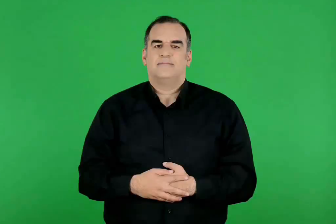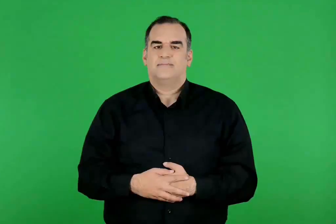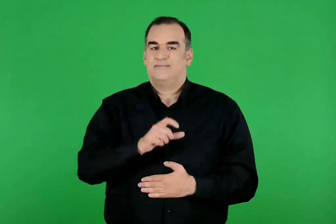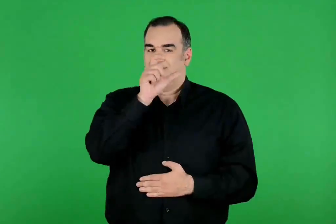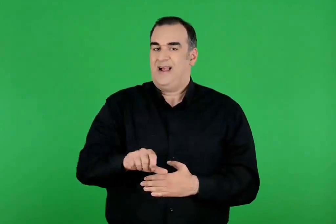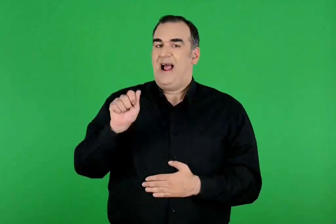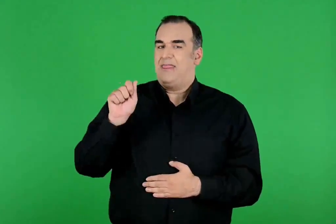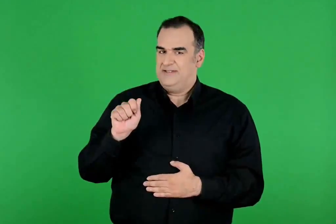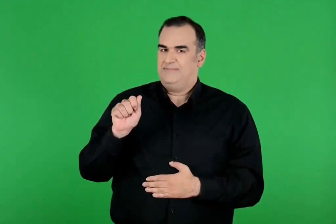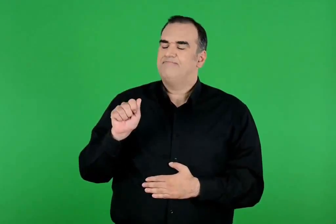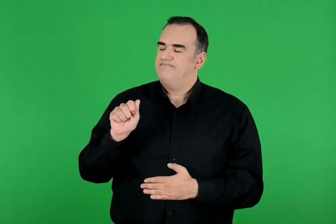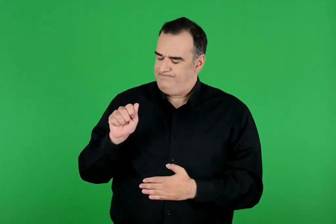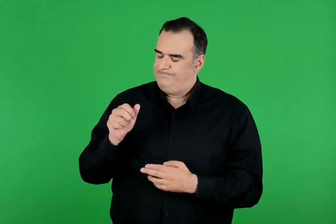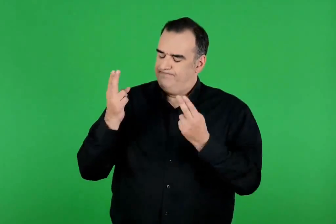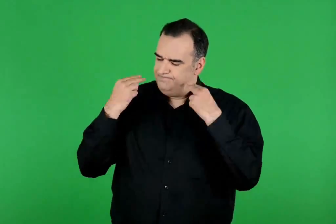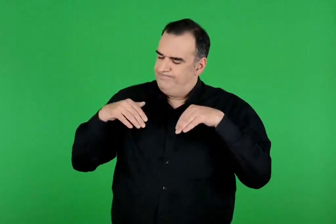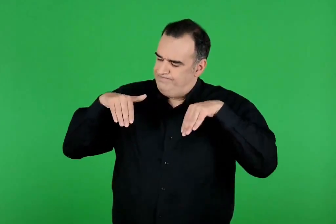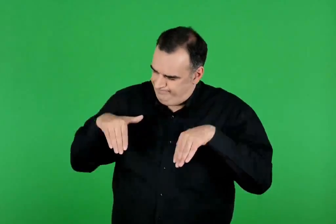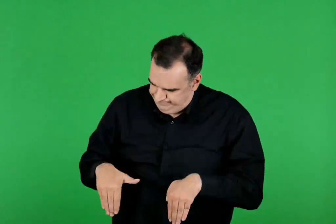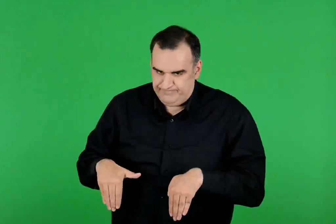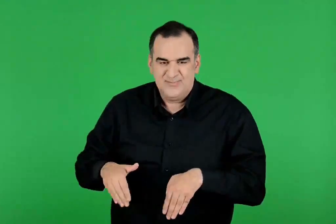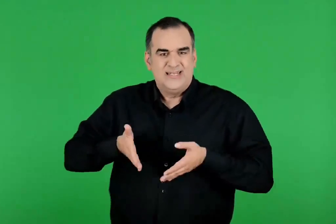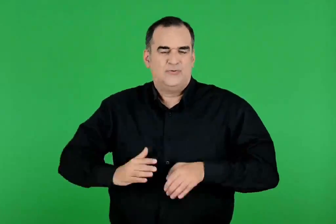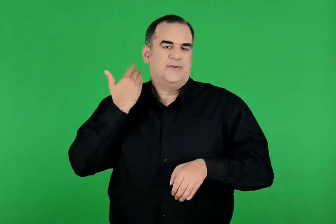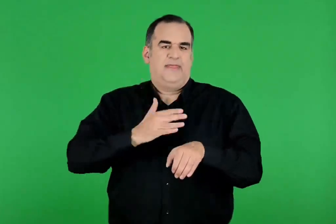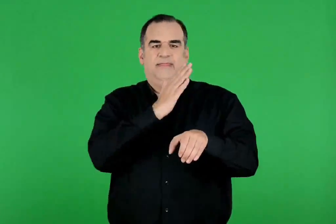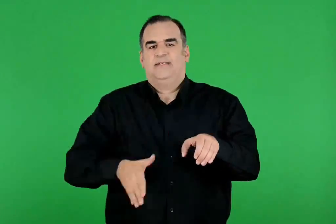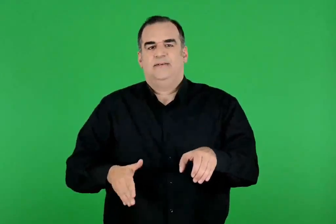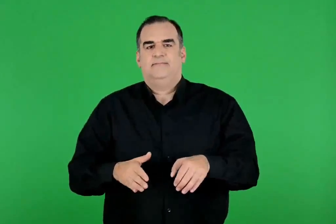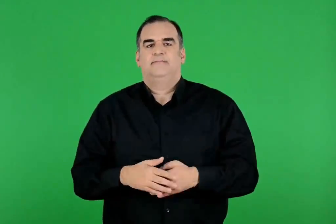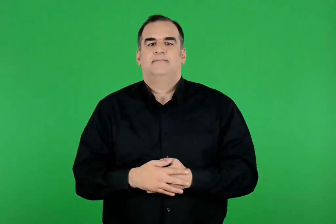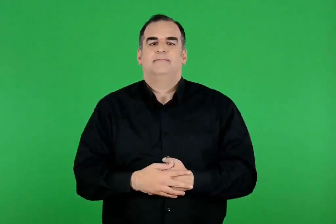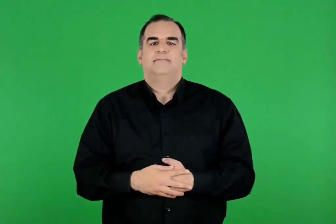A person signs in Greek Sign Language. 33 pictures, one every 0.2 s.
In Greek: ο αθάμας αποφάσισε να υπακούσει και να θυσιάσει το παιδί του
